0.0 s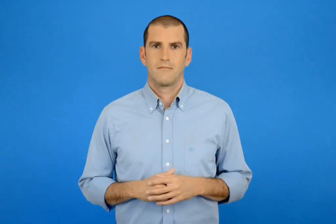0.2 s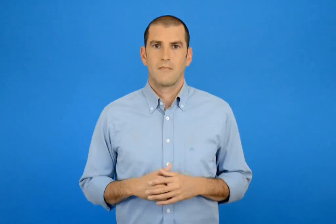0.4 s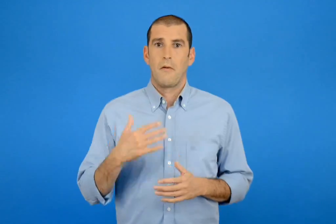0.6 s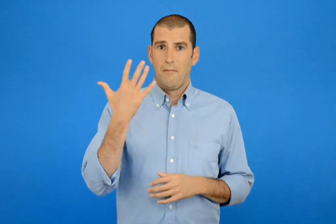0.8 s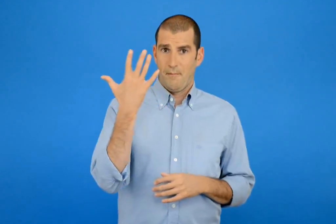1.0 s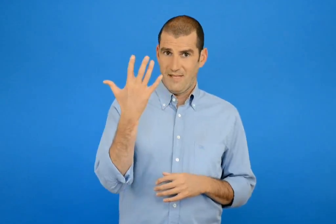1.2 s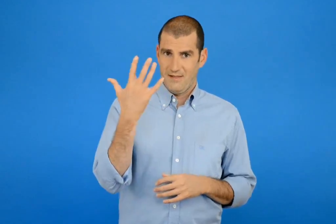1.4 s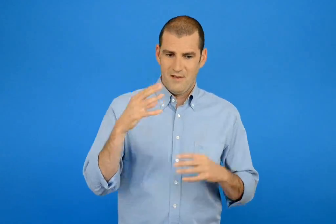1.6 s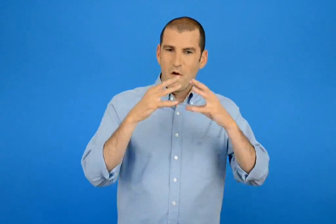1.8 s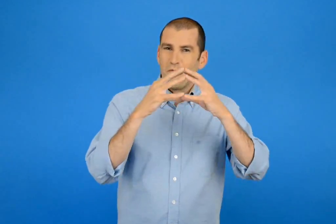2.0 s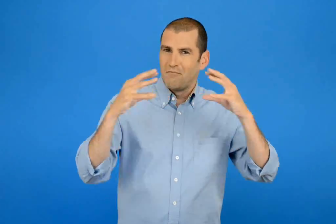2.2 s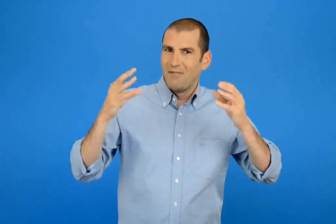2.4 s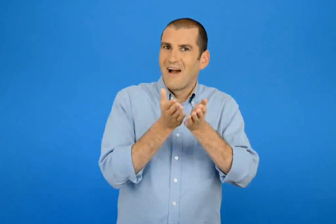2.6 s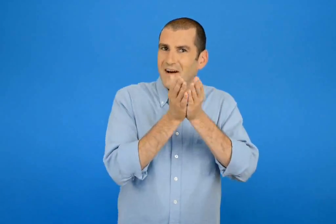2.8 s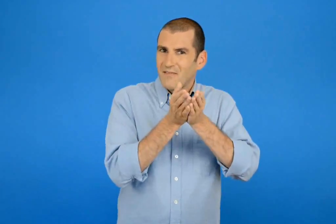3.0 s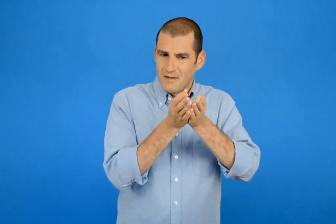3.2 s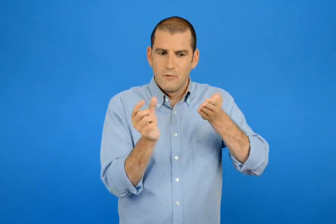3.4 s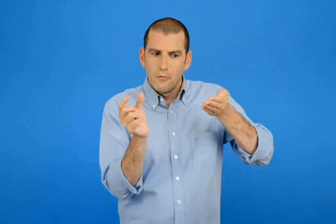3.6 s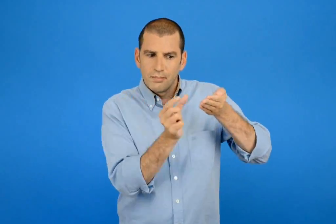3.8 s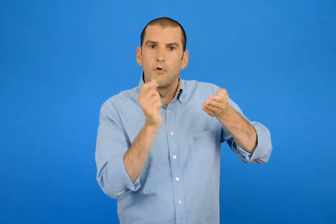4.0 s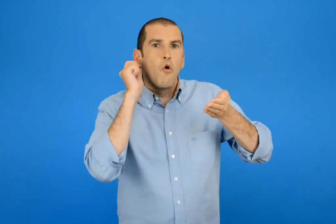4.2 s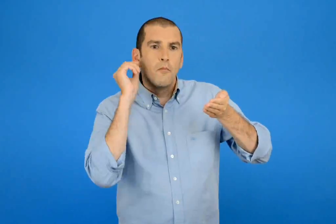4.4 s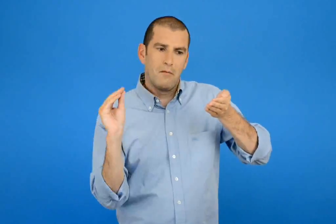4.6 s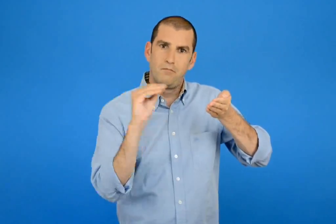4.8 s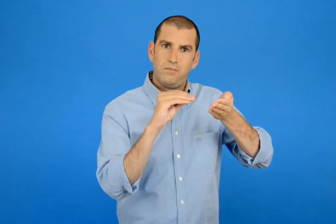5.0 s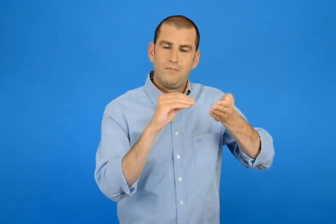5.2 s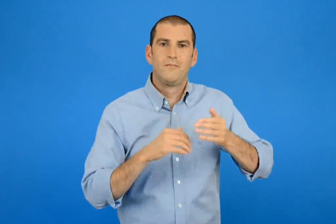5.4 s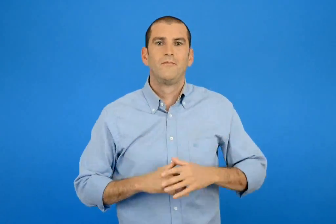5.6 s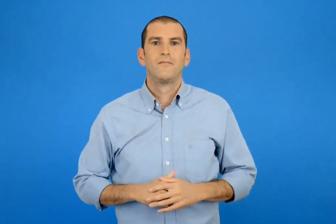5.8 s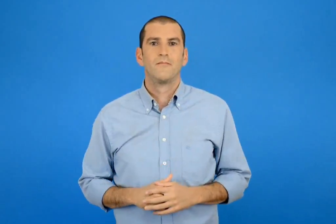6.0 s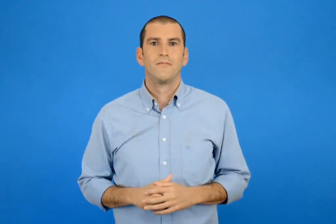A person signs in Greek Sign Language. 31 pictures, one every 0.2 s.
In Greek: γράφουμε στο καράβι το όνομα του
